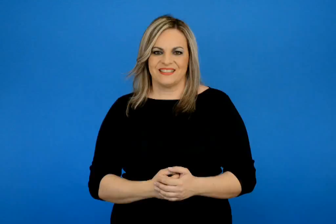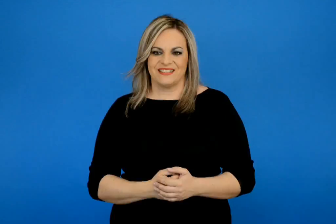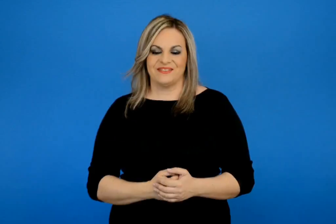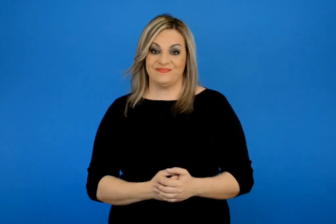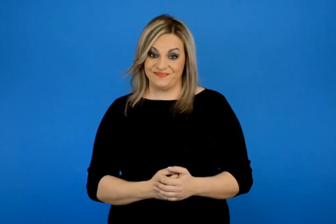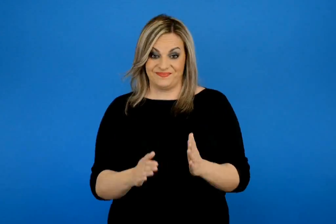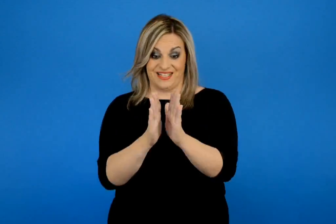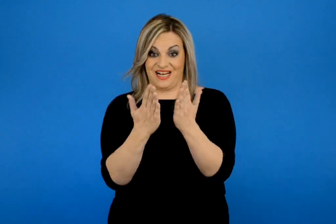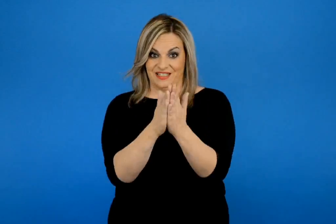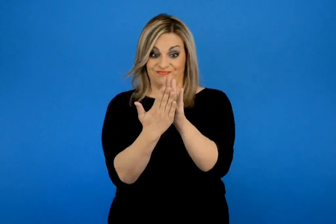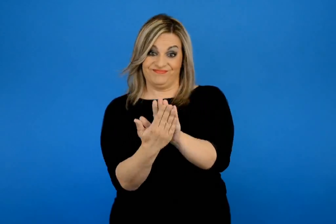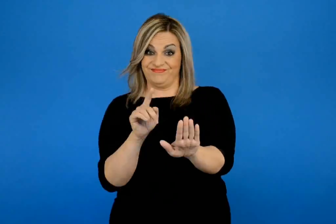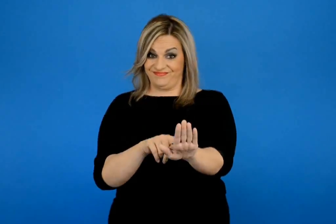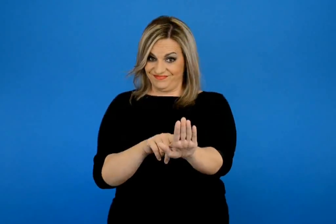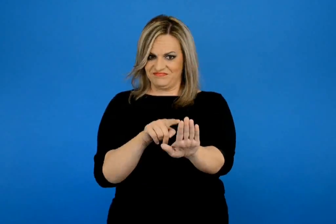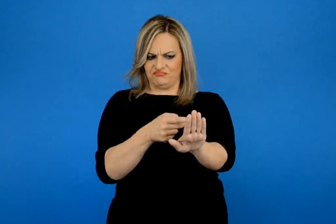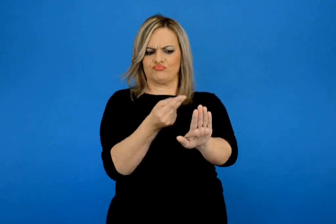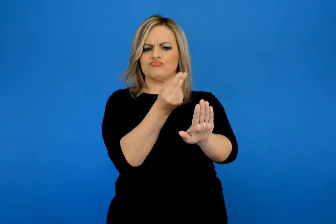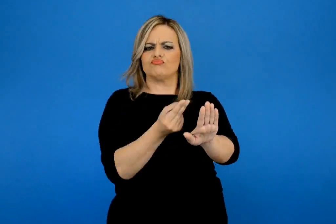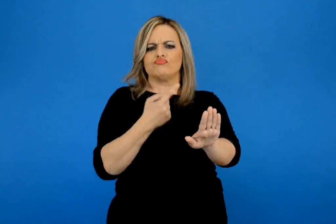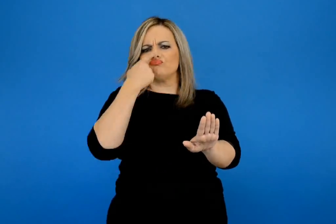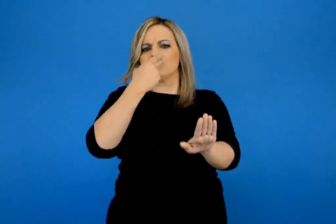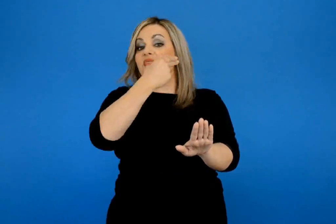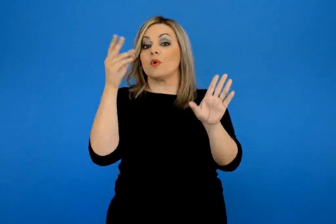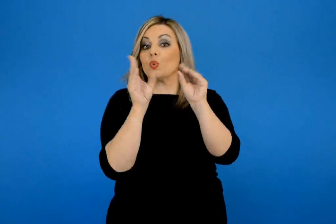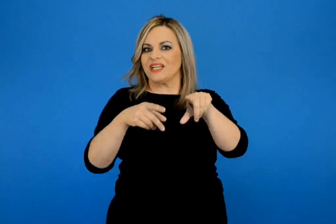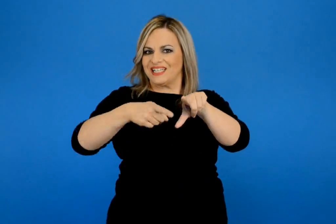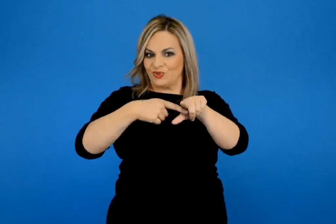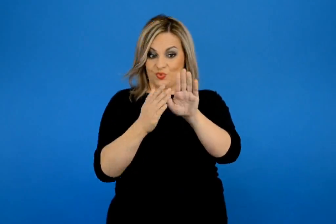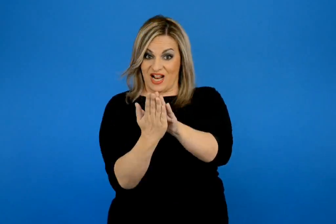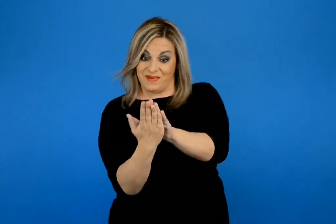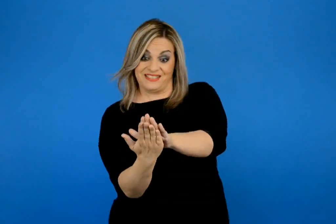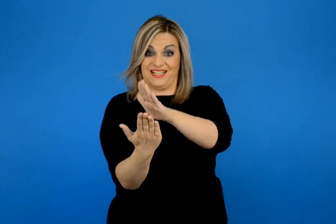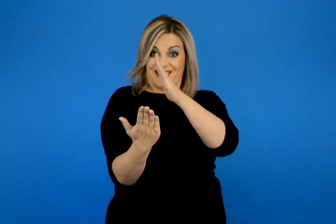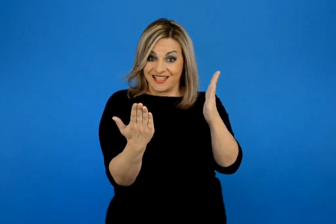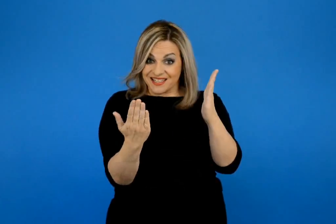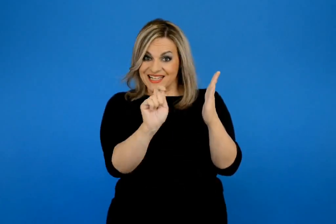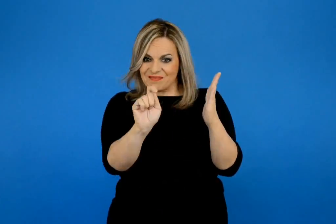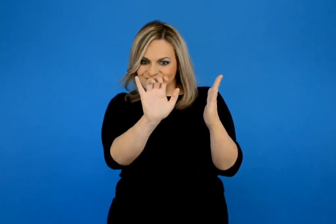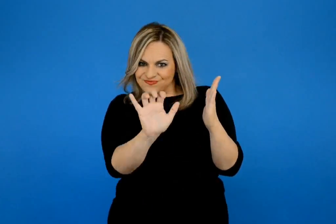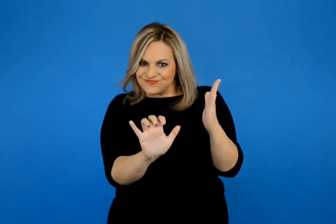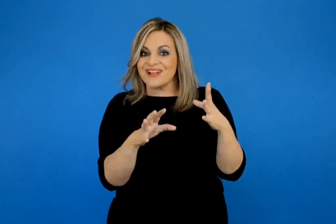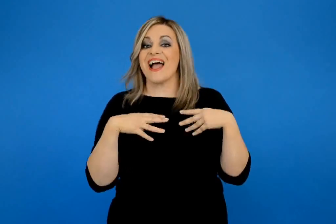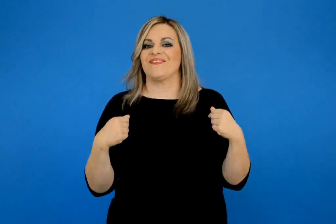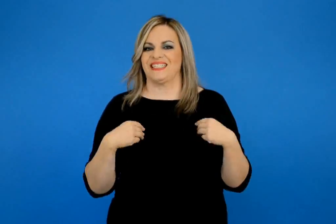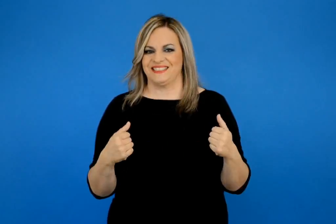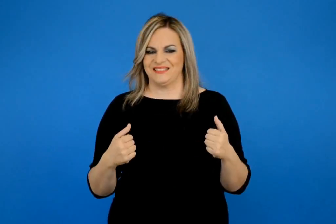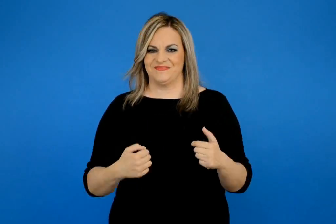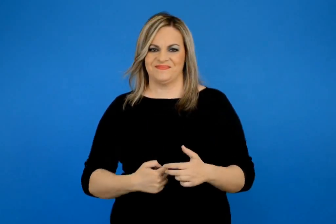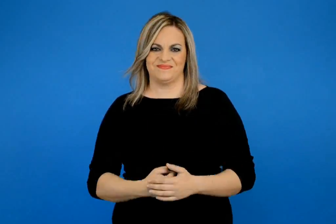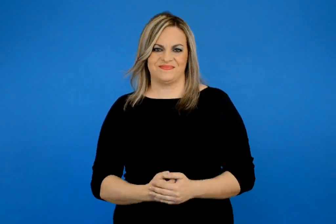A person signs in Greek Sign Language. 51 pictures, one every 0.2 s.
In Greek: ζωγραφίστε στην εξωτερική πλευρά ένα χριστουγεννιάτικο θέμα και στην εσωτερική γράψτε ευχές
